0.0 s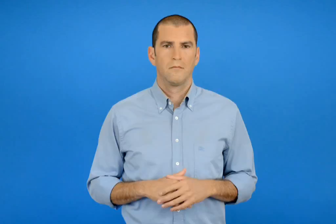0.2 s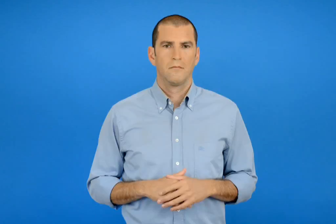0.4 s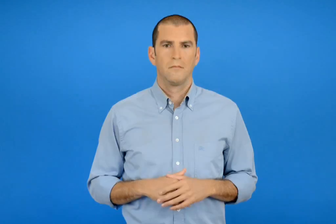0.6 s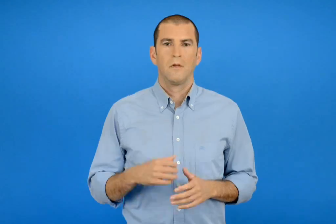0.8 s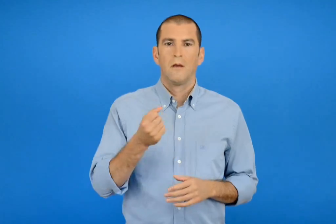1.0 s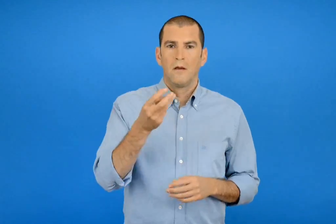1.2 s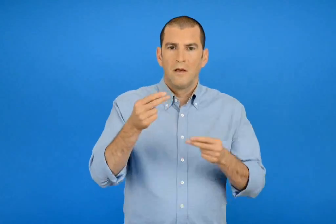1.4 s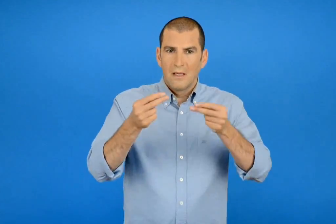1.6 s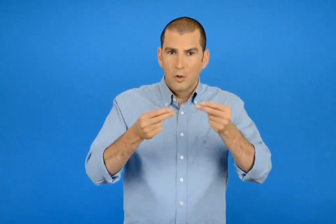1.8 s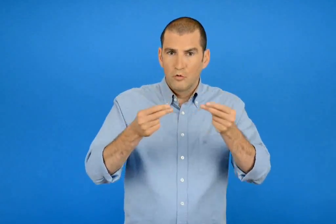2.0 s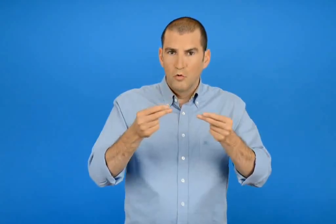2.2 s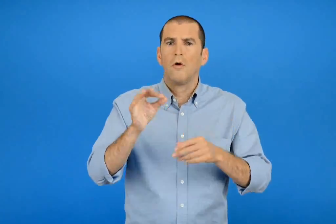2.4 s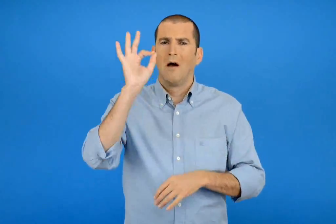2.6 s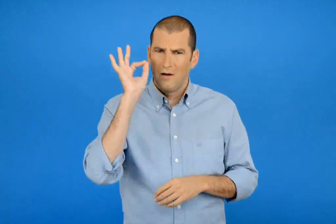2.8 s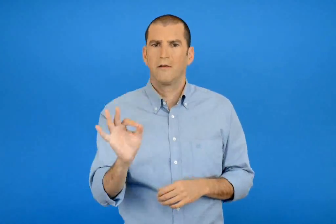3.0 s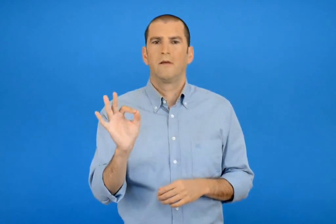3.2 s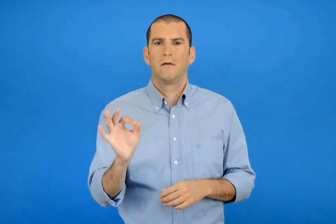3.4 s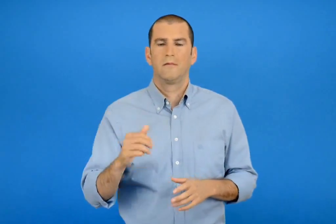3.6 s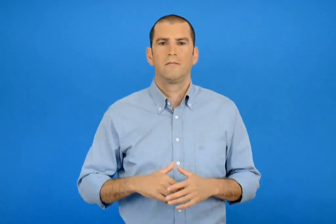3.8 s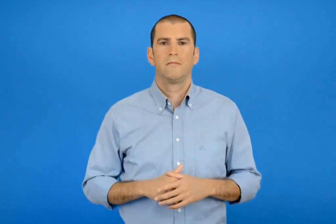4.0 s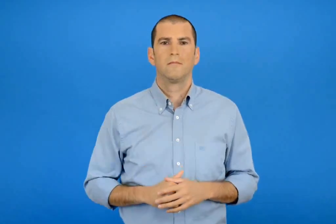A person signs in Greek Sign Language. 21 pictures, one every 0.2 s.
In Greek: υπολογίζω με ακρίβεια
